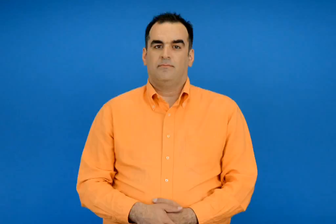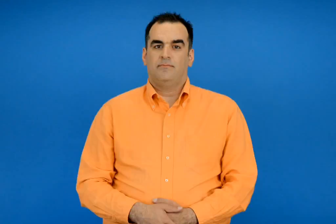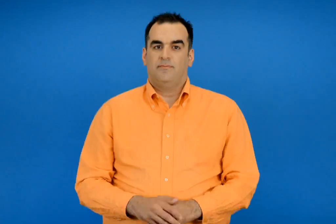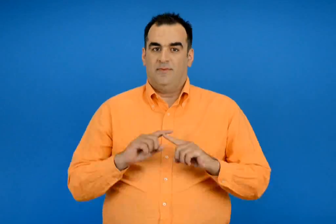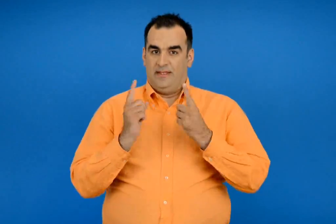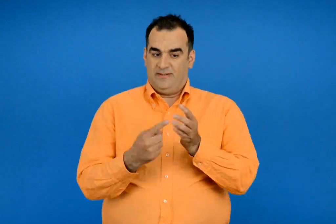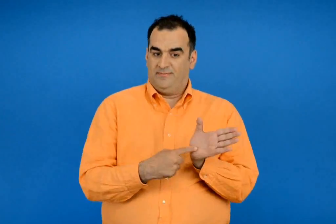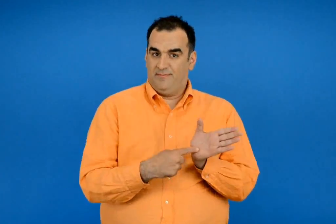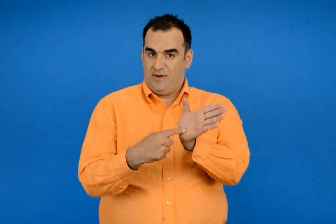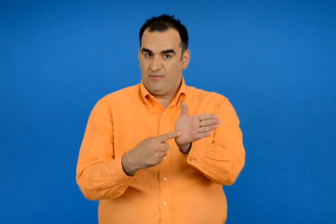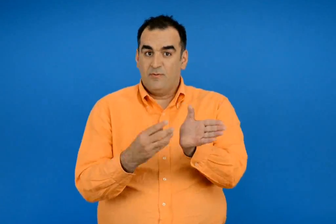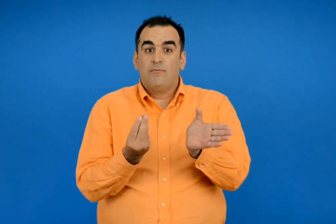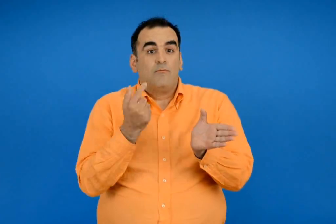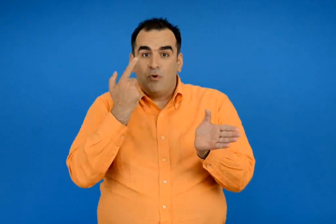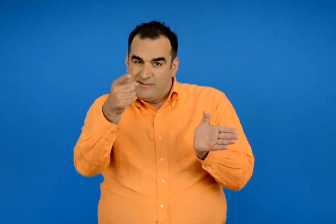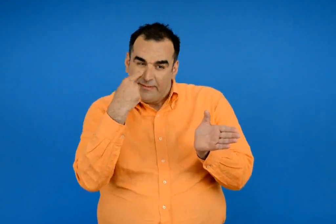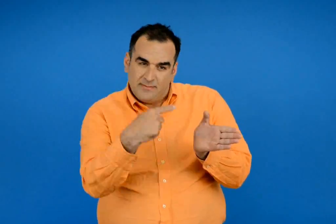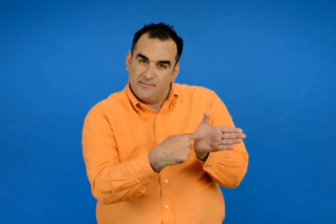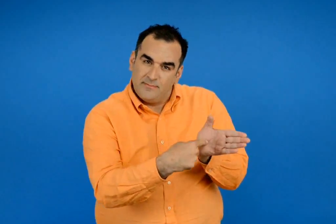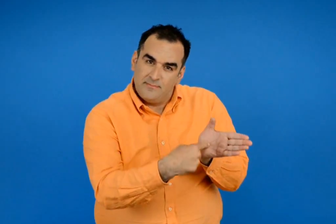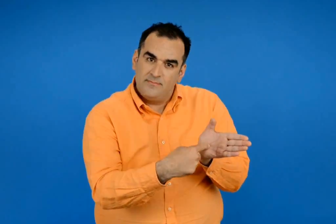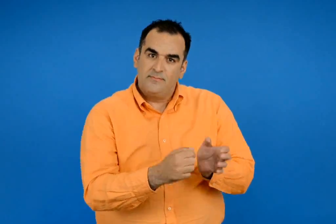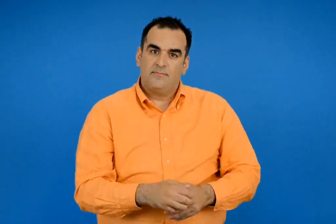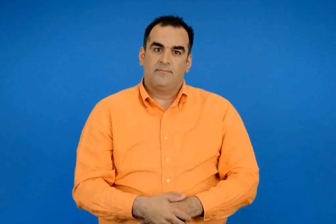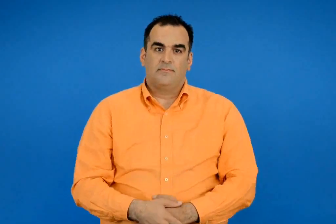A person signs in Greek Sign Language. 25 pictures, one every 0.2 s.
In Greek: να πως τα παρουσιάσαμε στην τάξη
